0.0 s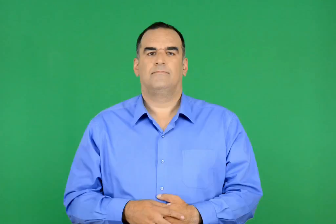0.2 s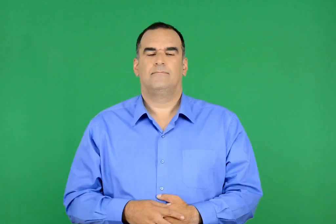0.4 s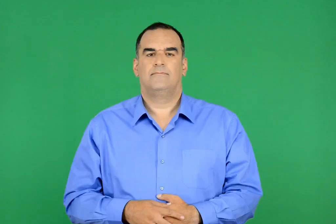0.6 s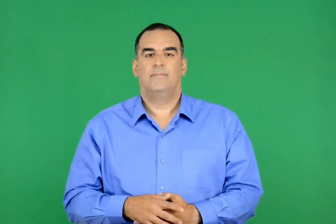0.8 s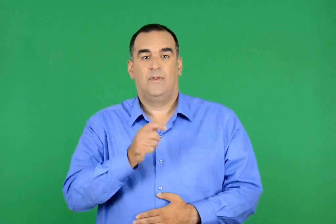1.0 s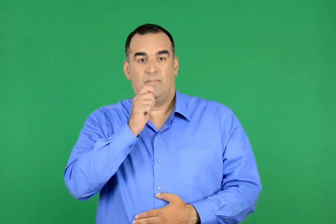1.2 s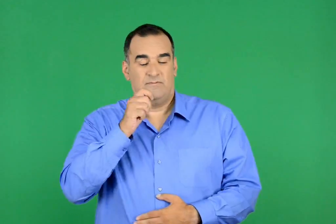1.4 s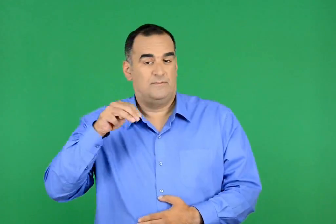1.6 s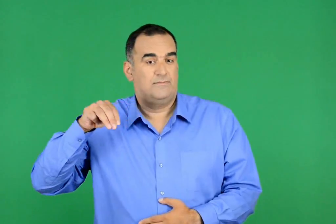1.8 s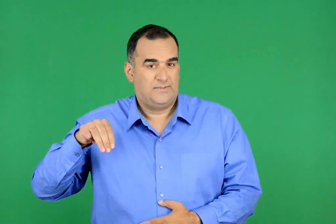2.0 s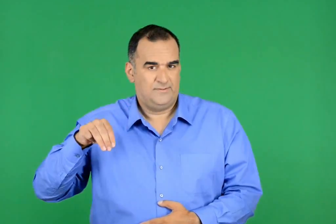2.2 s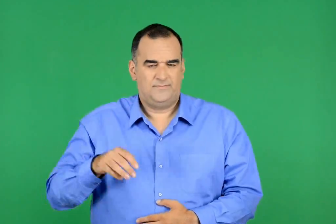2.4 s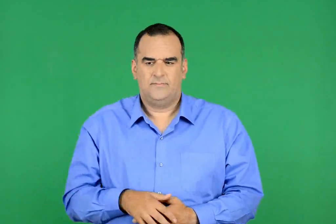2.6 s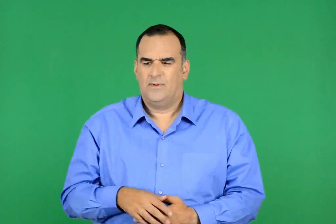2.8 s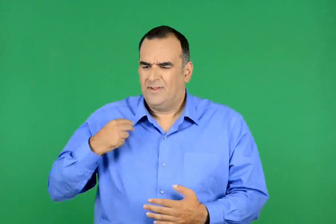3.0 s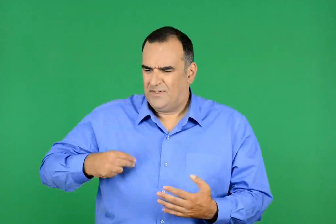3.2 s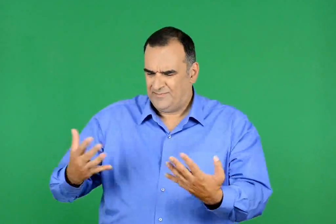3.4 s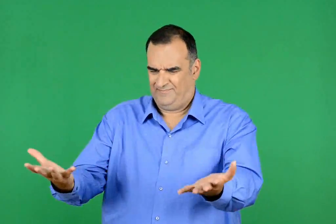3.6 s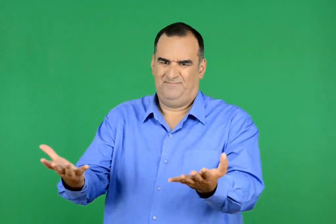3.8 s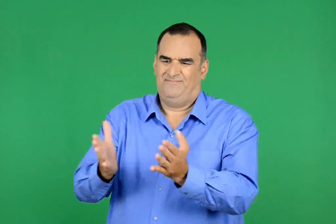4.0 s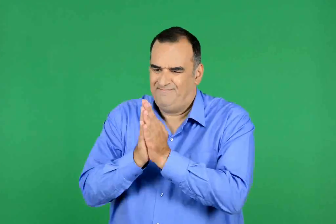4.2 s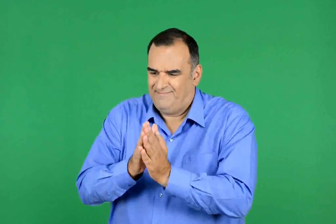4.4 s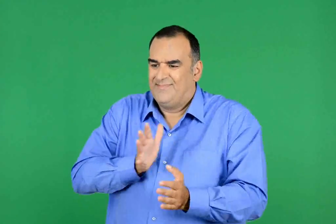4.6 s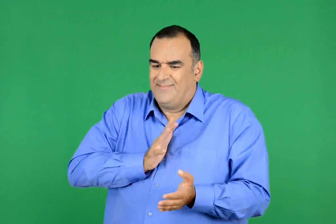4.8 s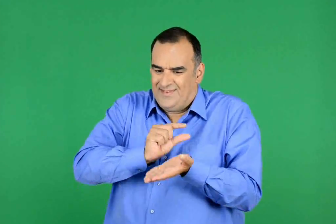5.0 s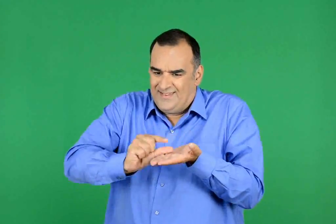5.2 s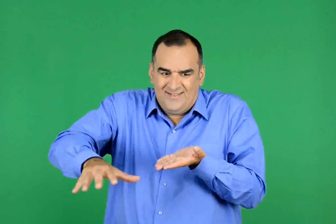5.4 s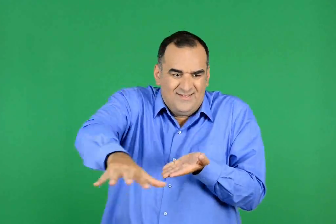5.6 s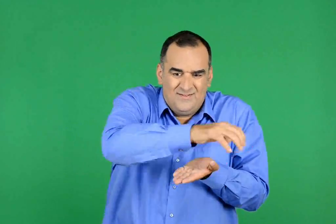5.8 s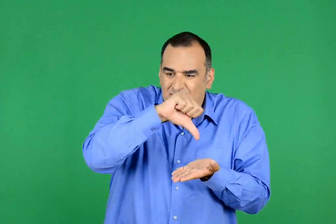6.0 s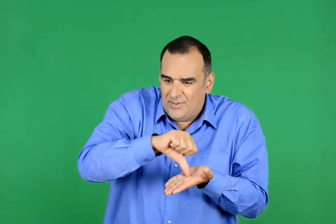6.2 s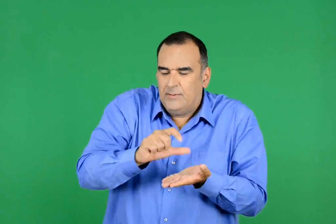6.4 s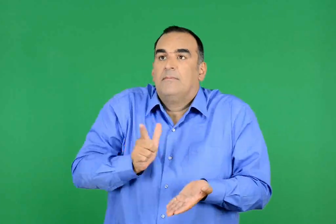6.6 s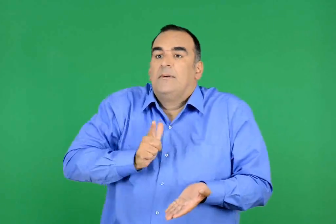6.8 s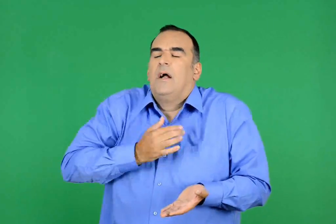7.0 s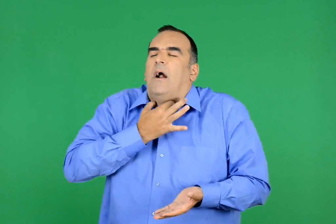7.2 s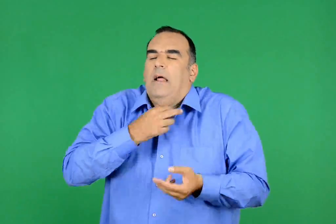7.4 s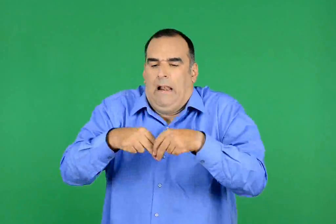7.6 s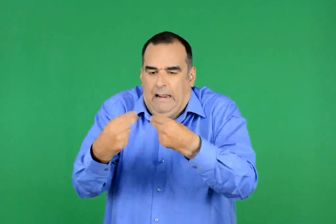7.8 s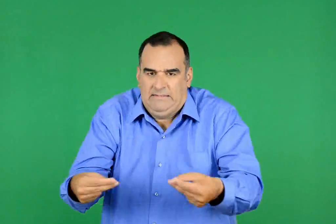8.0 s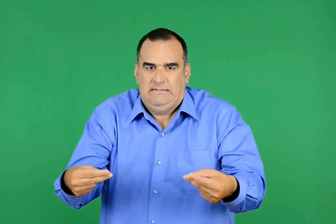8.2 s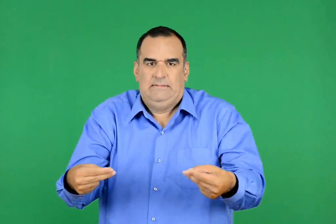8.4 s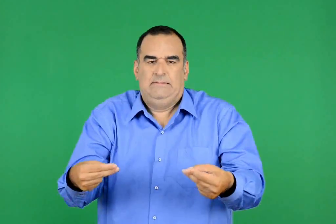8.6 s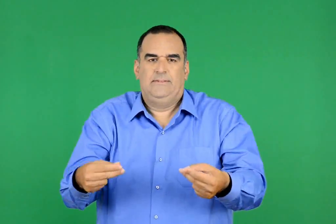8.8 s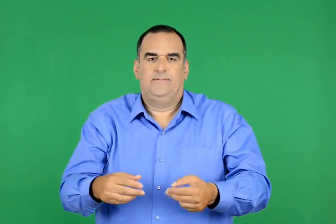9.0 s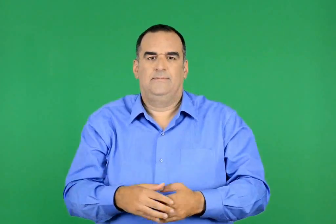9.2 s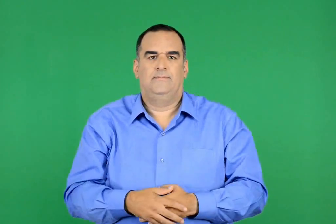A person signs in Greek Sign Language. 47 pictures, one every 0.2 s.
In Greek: δημοσιογράφος μπρίνης δήμαρχε χαρχούδα , οι κάτοικοι της λιλιπούπολης περιμένουν εναγωνίως κάποια λύση
